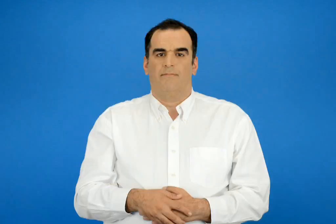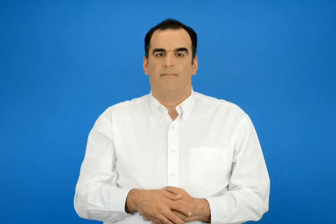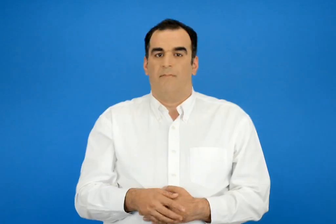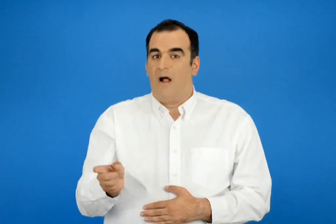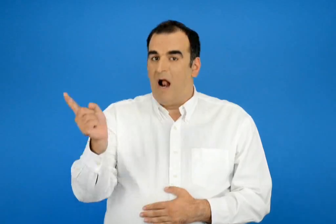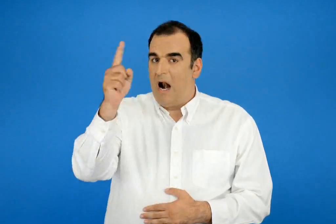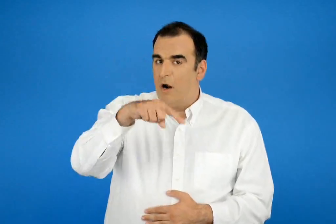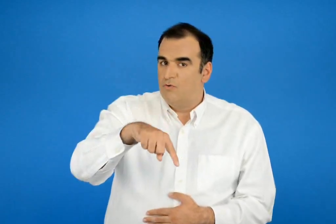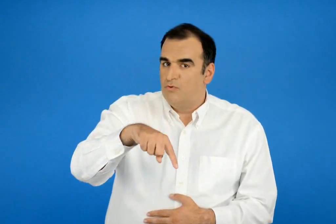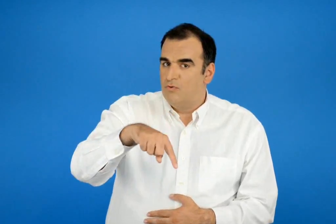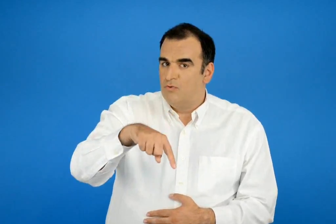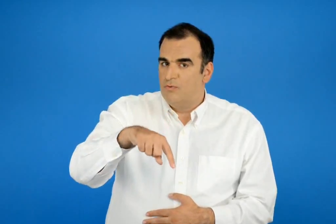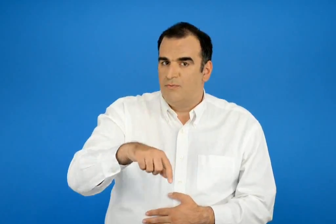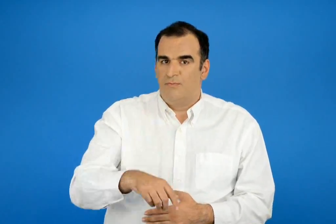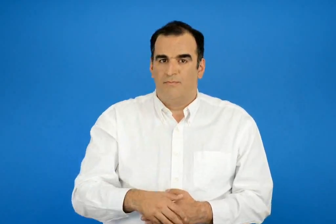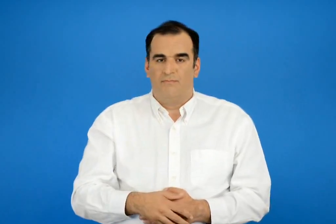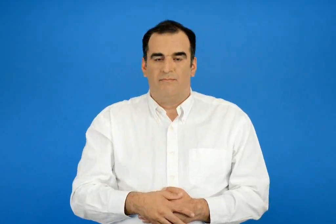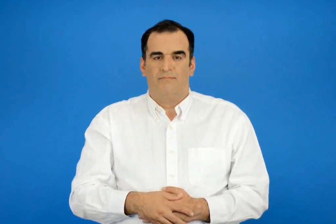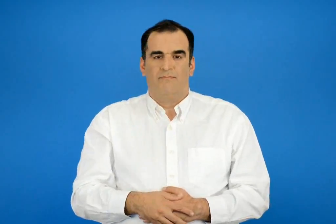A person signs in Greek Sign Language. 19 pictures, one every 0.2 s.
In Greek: άλλος
